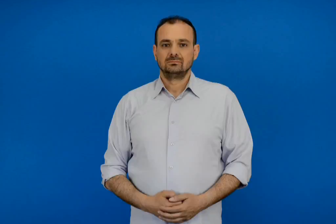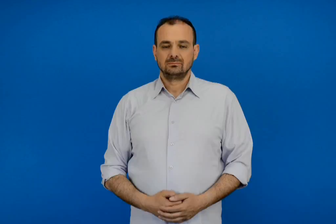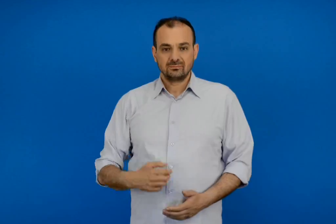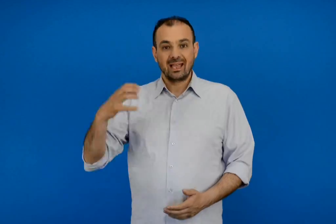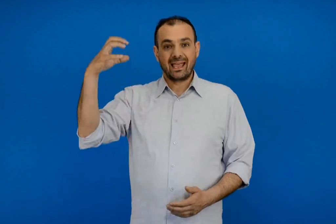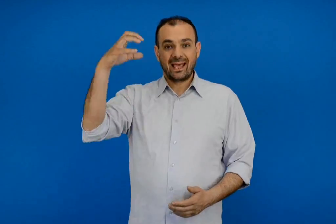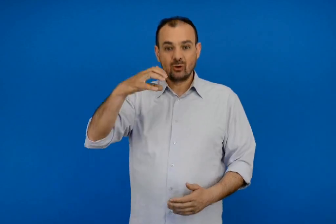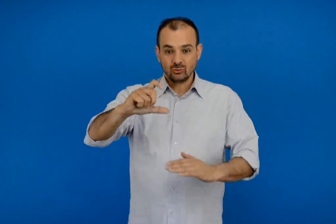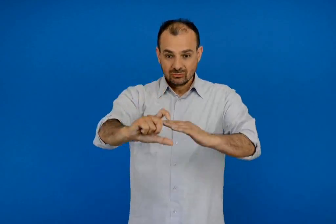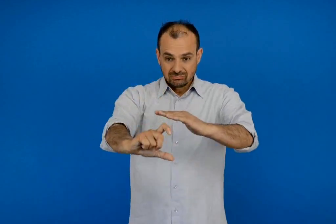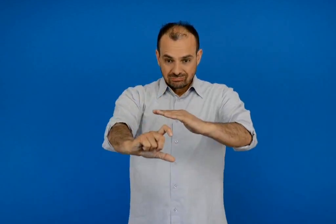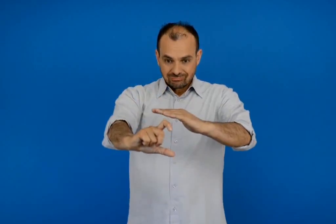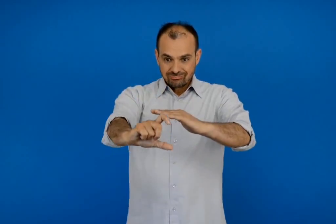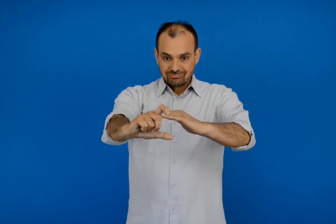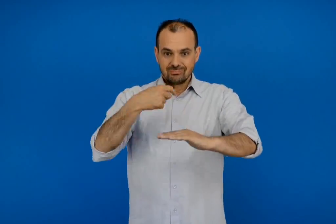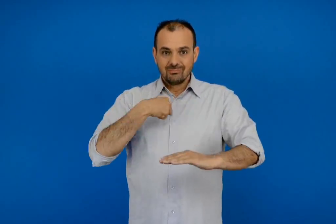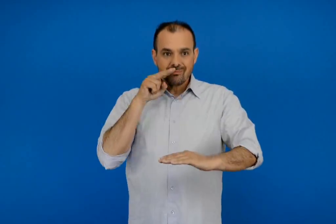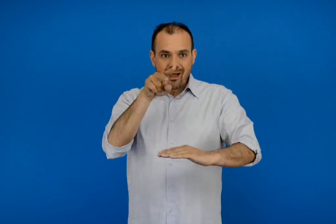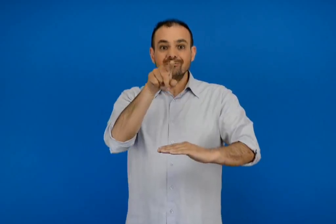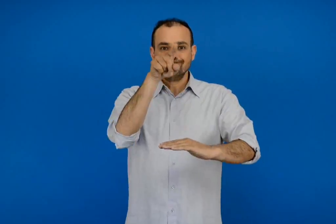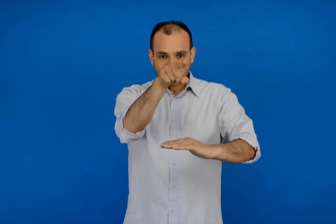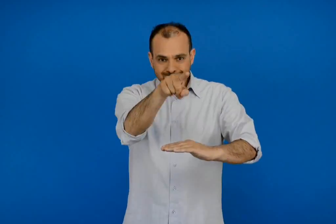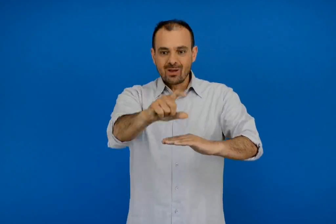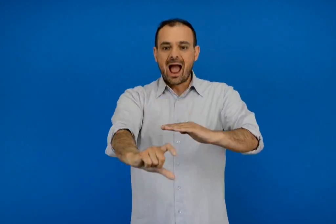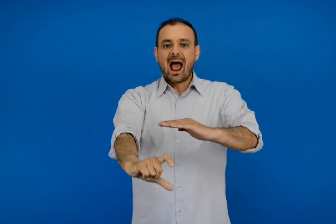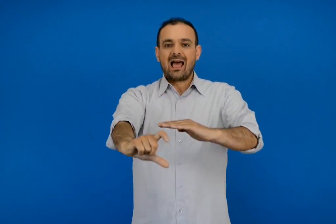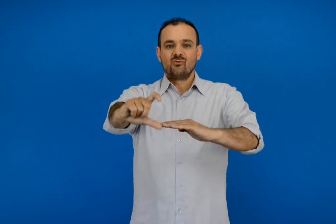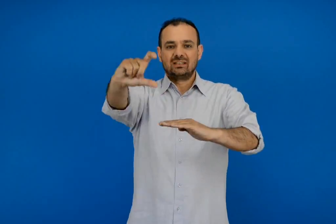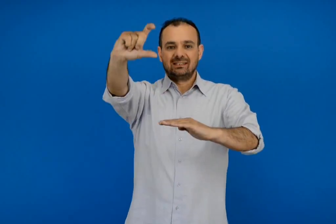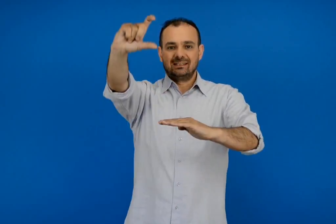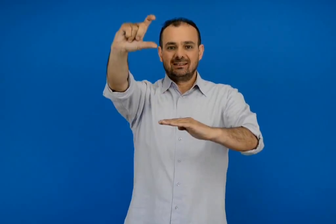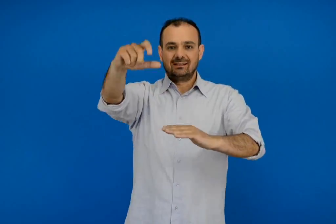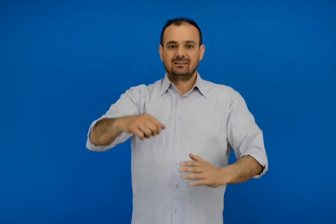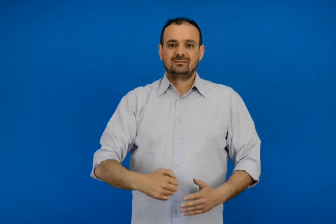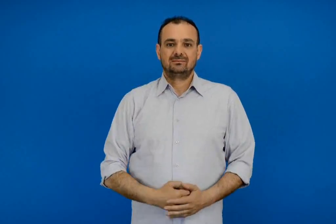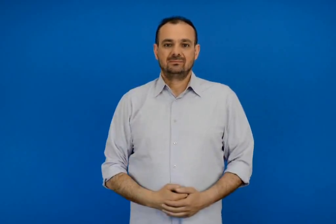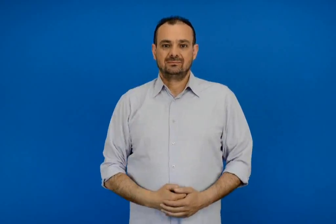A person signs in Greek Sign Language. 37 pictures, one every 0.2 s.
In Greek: δες από που βγαίνει ο ήλιος το σημείο αυτό λέγεται ανατολή
